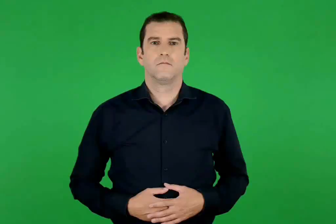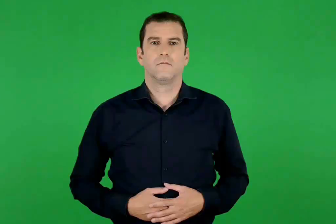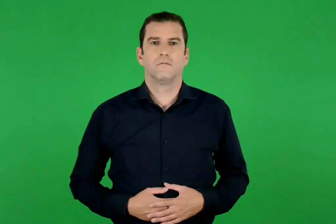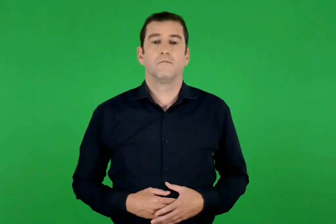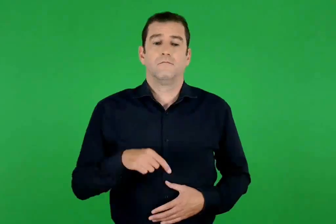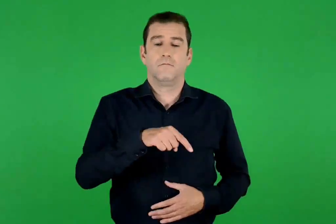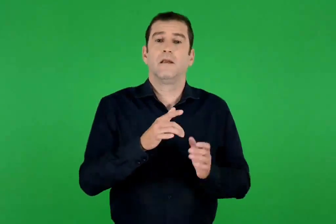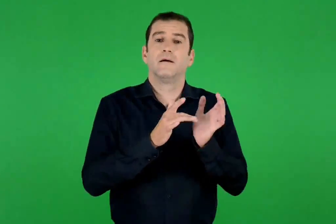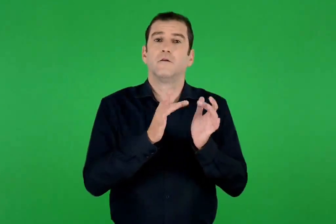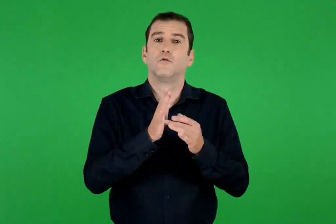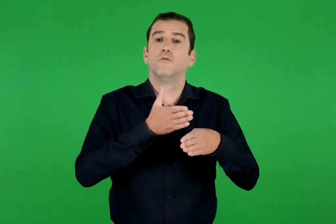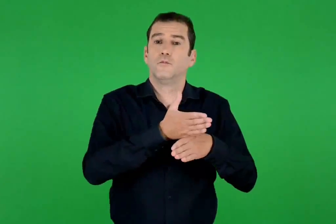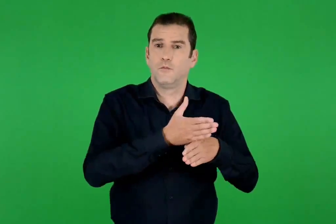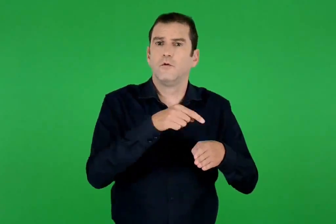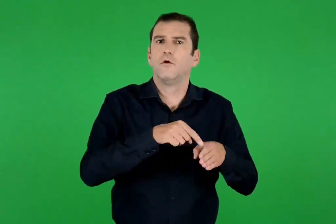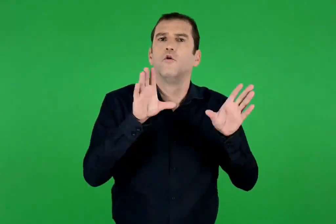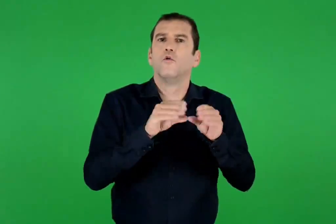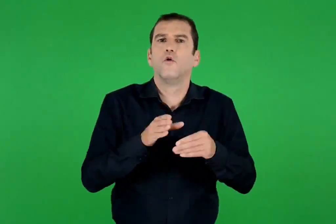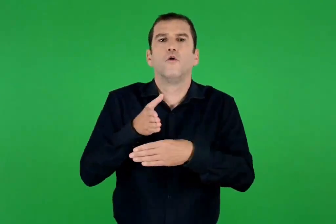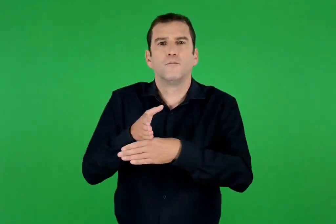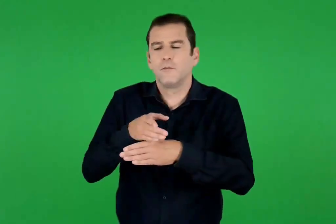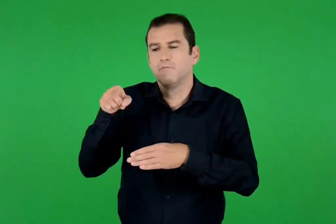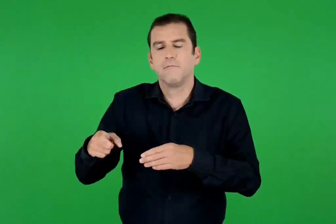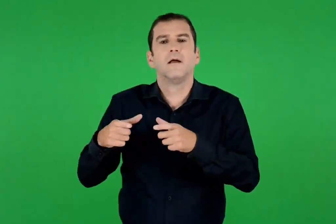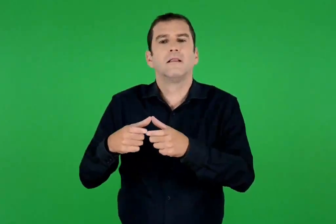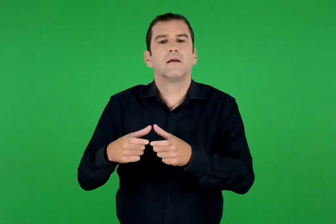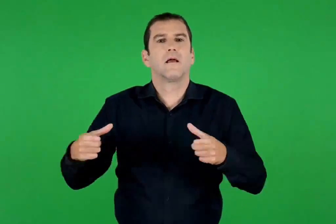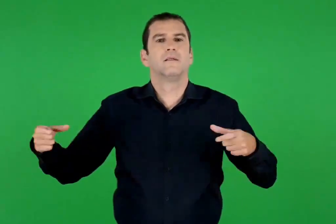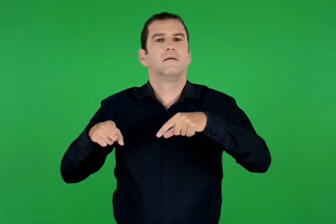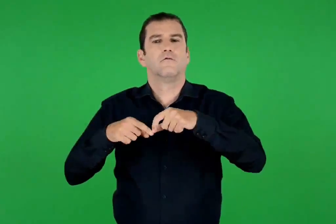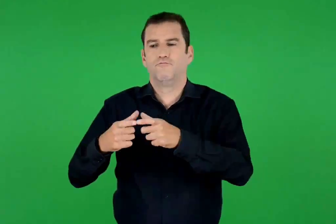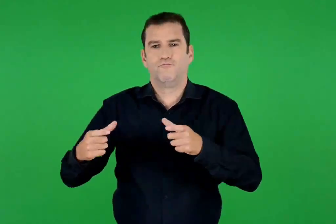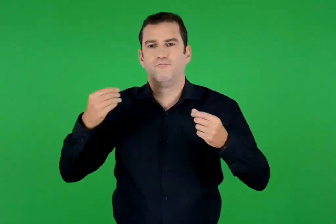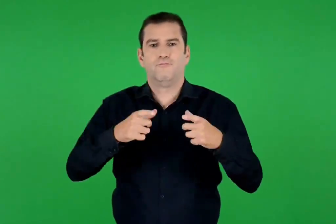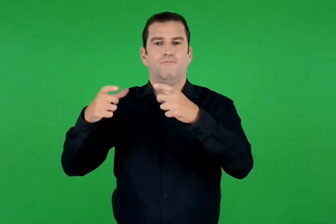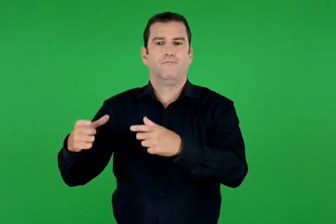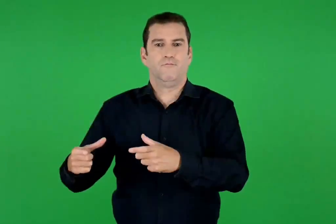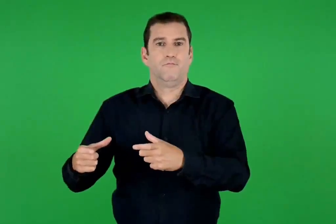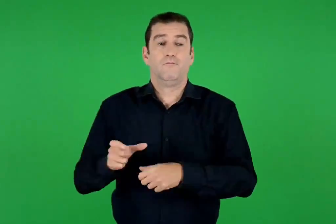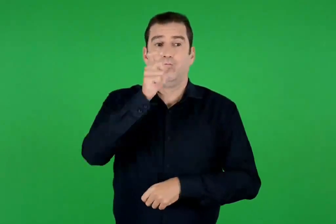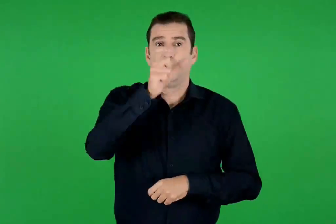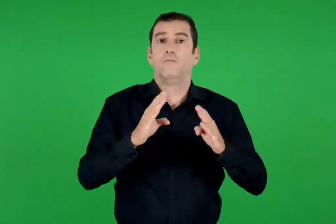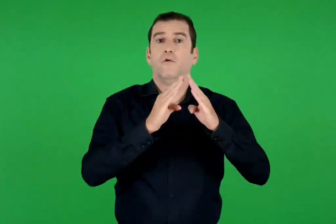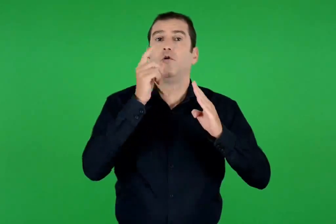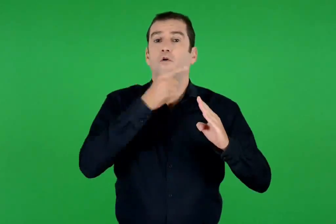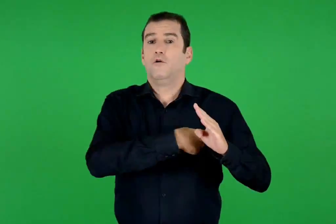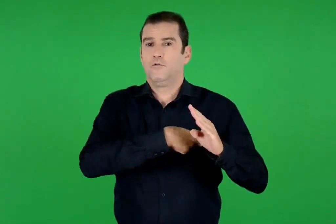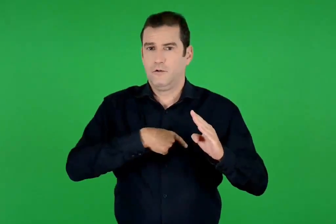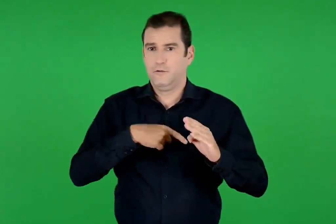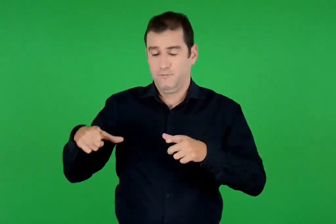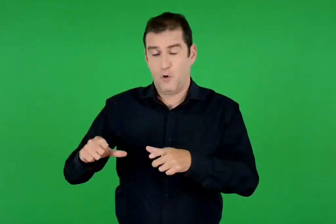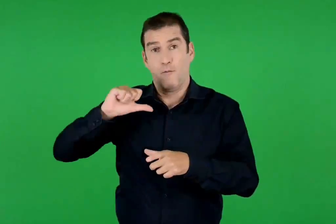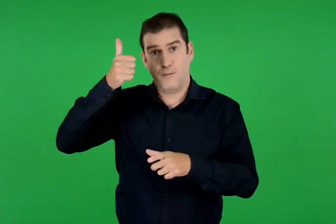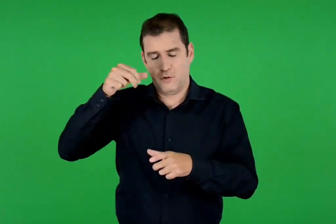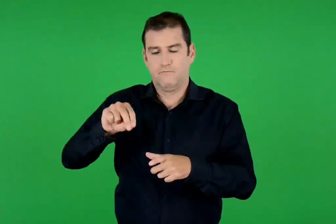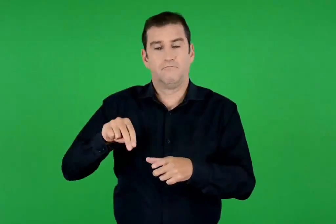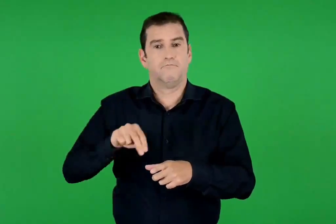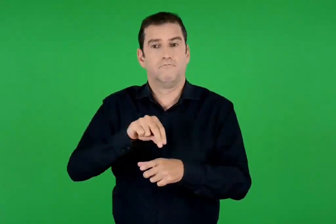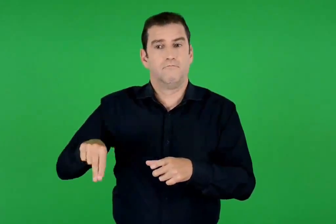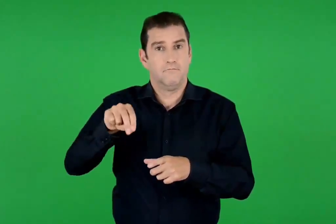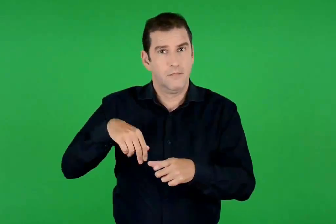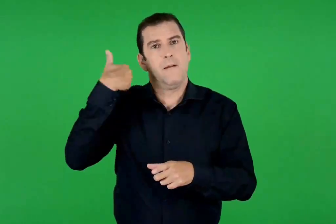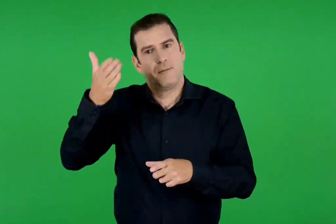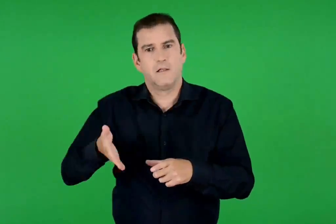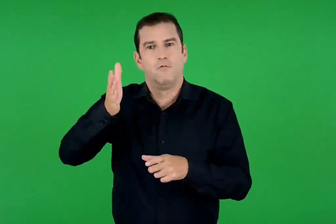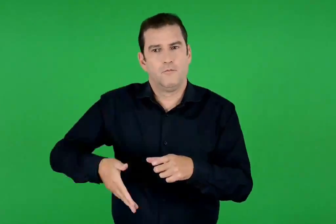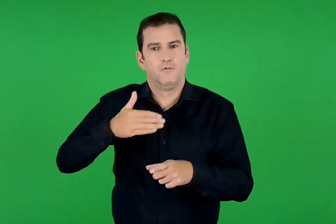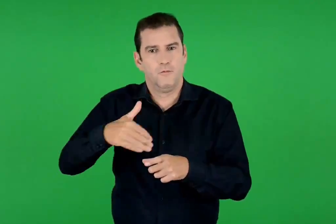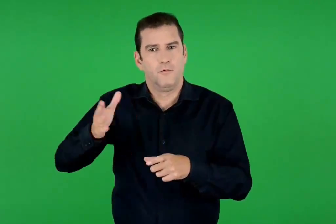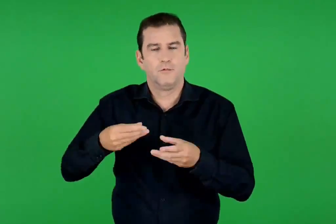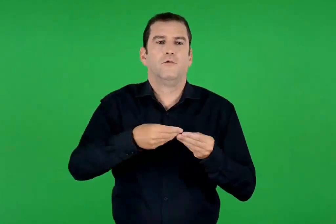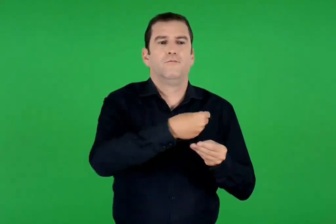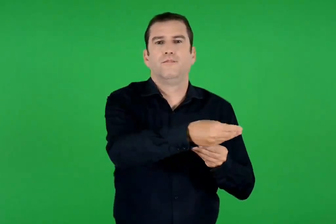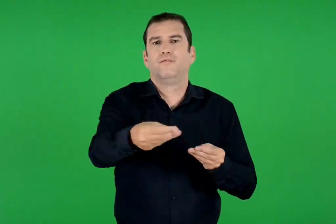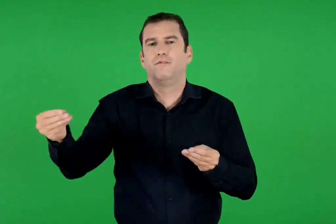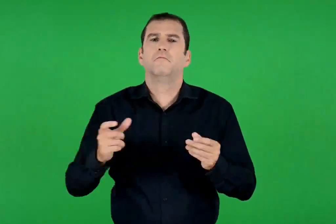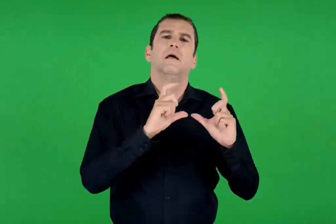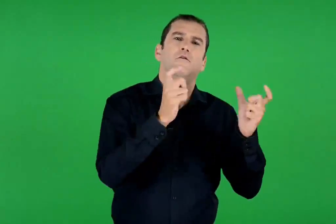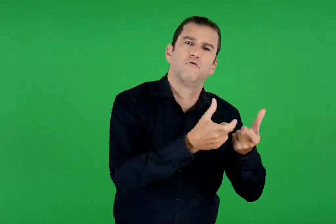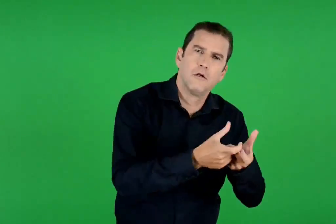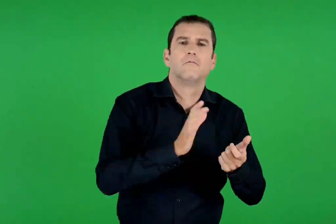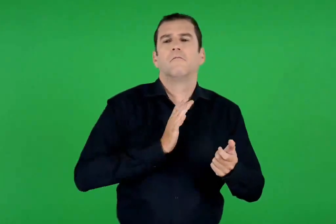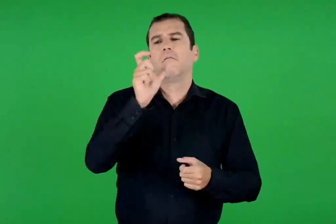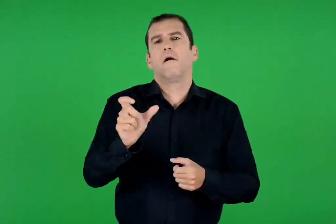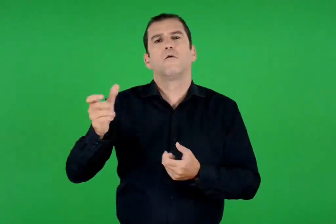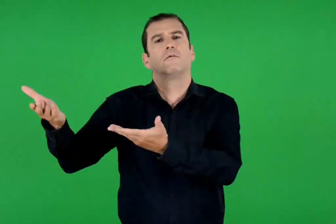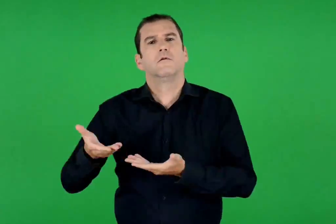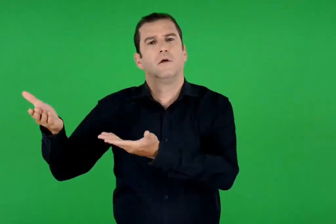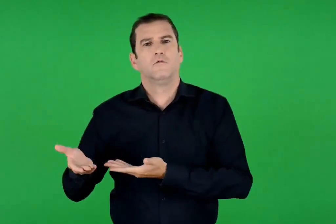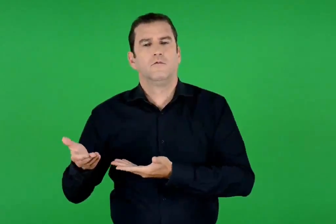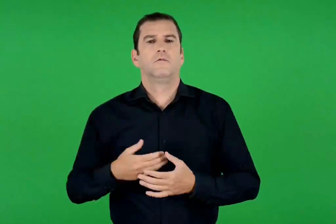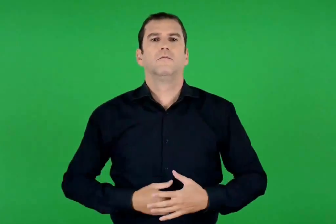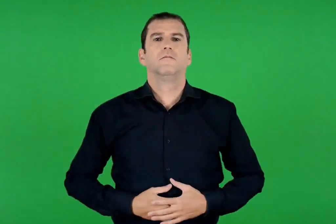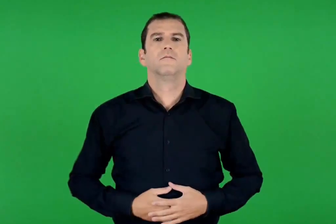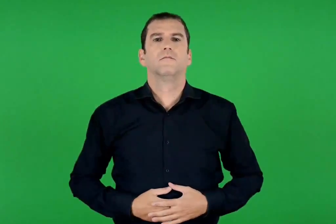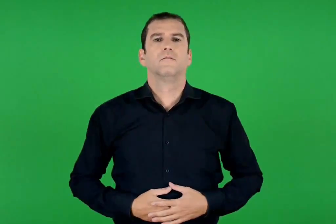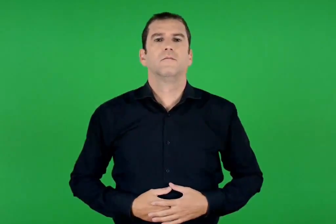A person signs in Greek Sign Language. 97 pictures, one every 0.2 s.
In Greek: το χριστόψωμο είναι το ψωμί για το χριστουγεννιάτικο τραπέζι. ο νοικοκύρης το κόβει , αφού πρώτα το σταυρώσει , και το μοιράζει σε όλη την οικογένεια και στους καλεσμένους
